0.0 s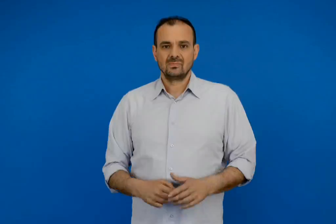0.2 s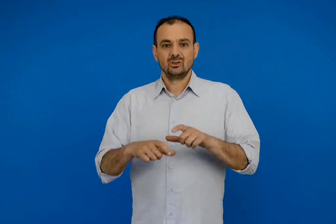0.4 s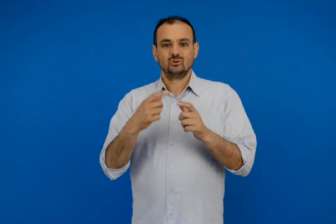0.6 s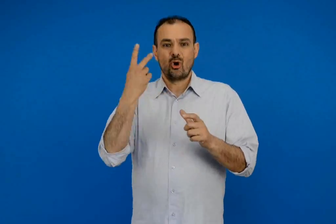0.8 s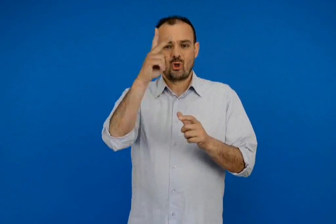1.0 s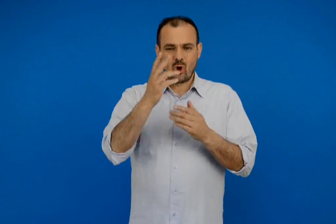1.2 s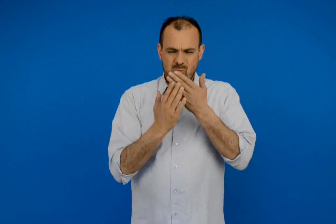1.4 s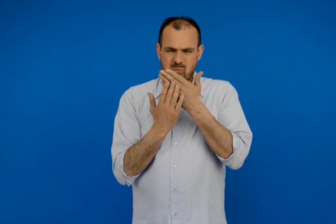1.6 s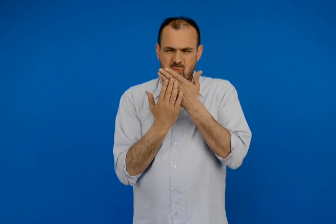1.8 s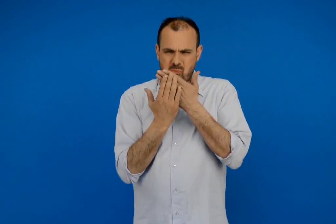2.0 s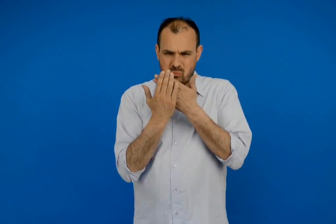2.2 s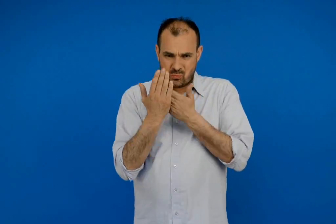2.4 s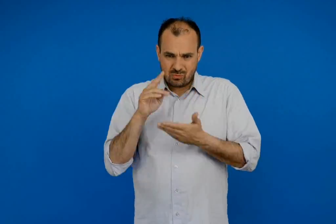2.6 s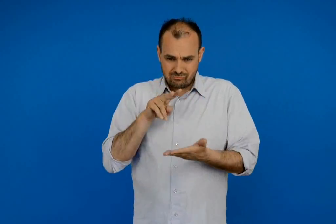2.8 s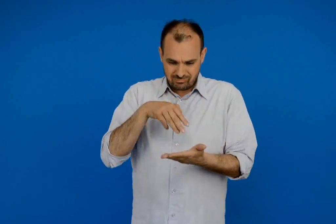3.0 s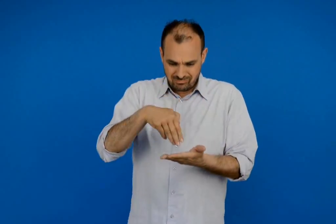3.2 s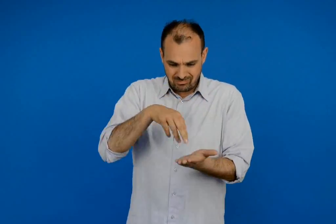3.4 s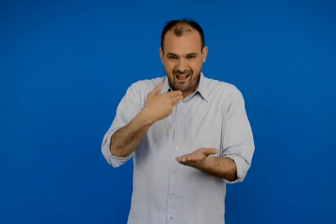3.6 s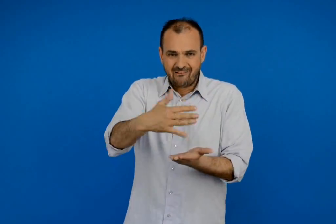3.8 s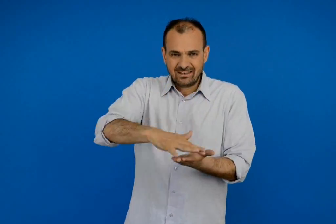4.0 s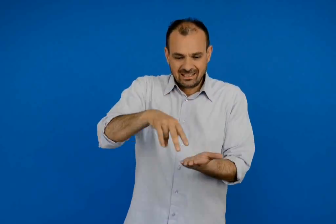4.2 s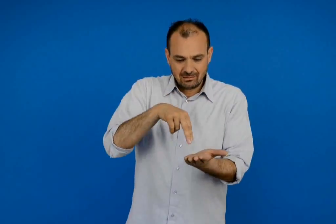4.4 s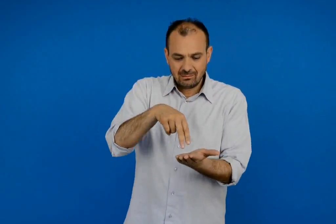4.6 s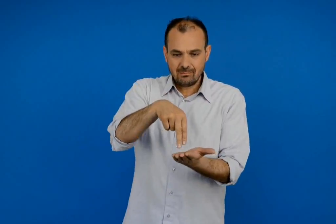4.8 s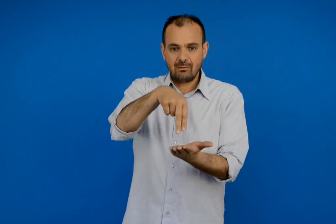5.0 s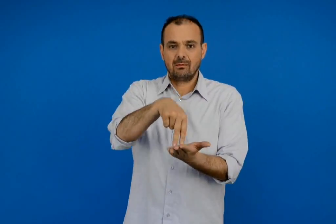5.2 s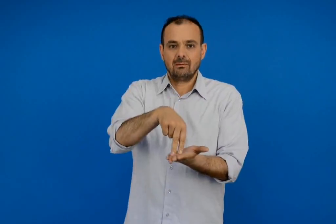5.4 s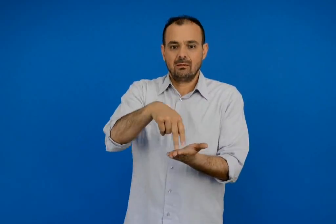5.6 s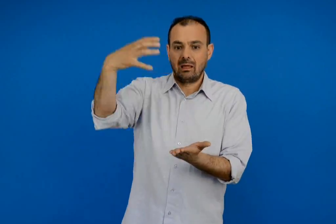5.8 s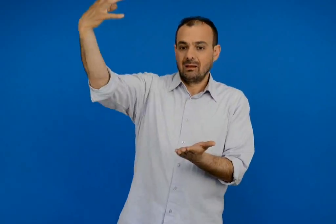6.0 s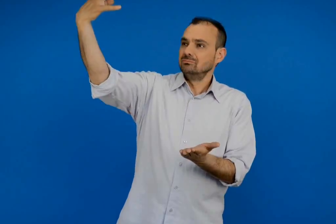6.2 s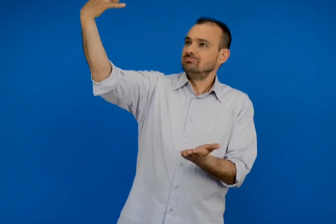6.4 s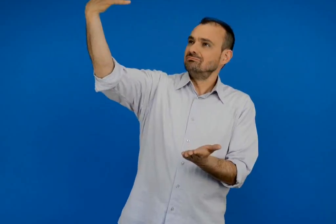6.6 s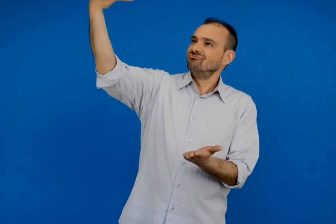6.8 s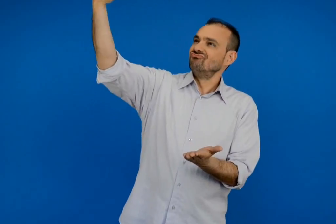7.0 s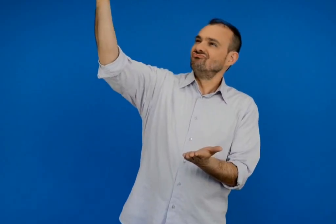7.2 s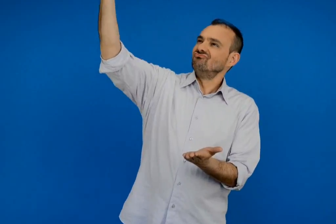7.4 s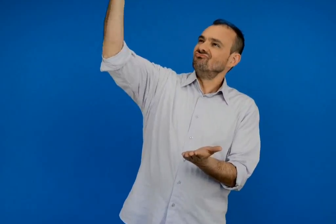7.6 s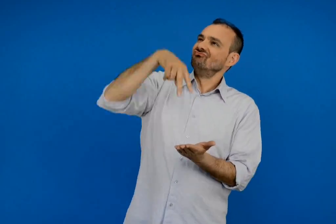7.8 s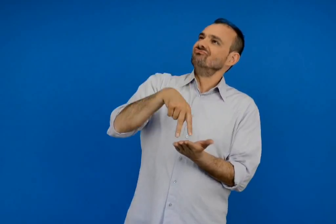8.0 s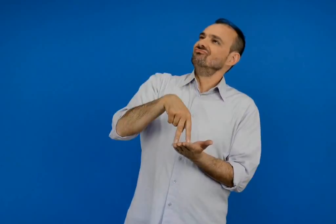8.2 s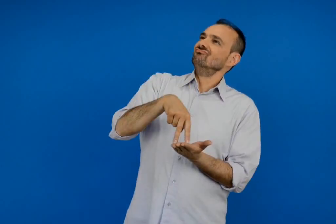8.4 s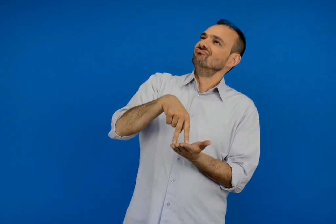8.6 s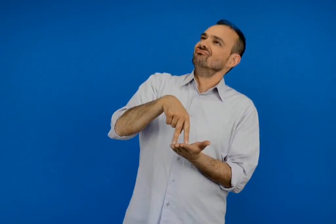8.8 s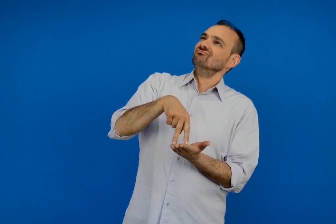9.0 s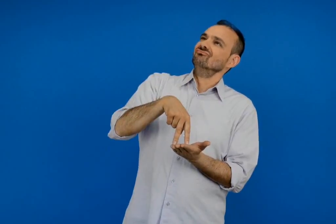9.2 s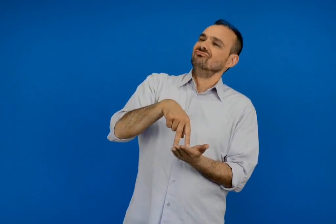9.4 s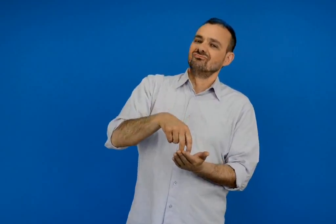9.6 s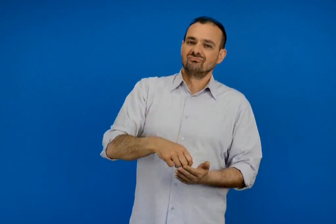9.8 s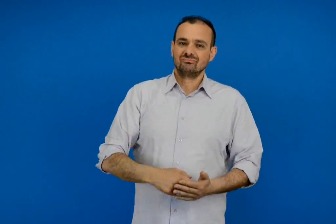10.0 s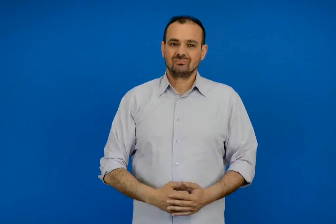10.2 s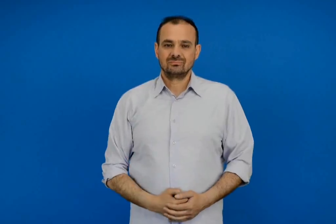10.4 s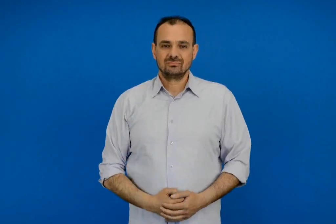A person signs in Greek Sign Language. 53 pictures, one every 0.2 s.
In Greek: στάσου στη μέση της αυλής του σχολείου σου νωρίς το πρωί μιας ηλιόλουστης μέρας
